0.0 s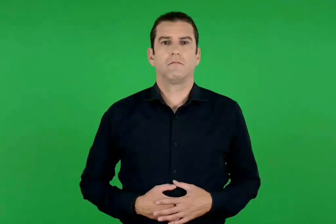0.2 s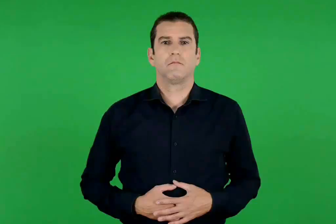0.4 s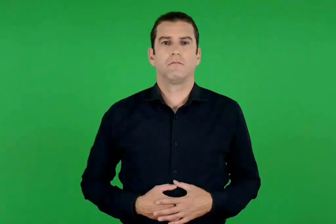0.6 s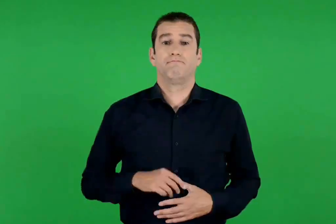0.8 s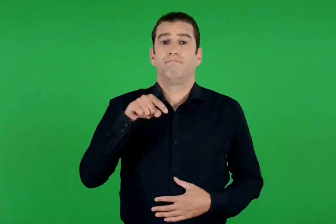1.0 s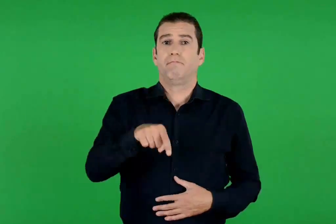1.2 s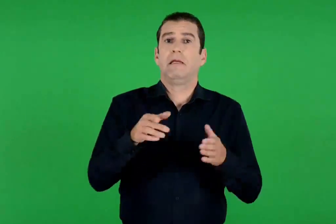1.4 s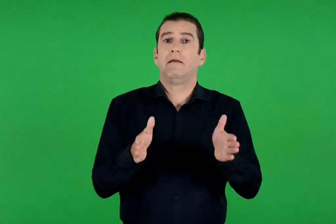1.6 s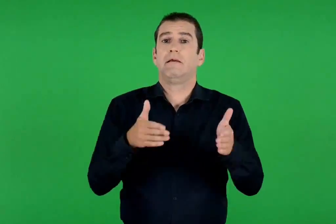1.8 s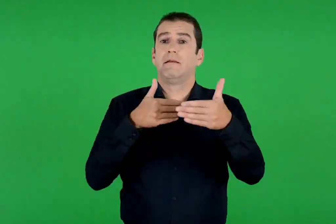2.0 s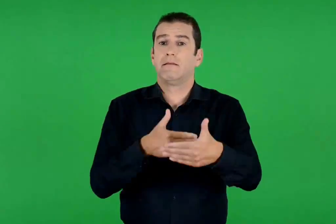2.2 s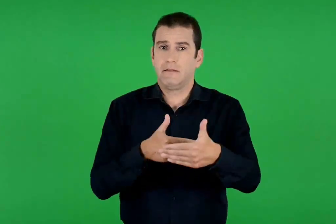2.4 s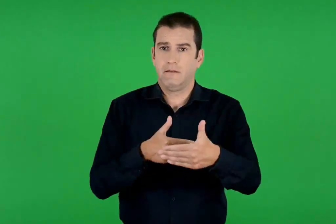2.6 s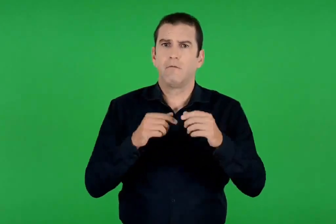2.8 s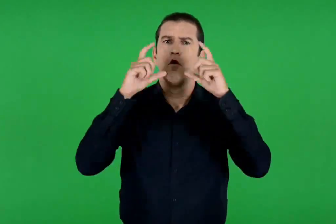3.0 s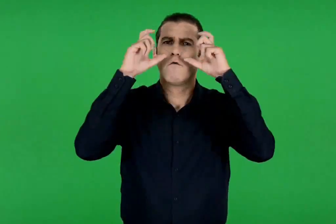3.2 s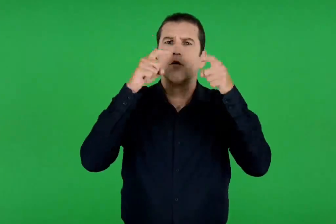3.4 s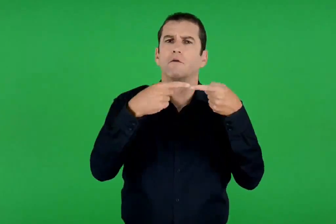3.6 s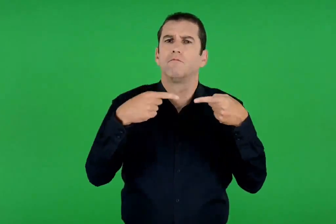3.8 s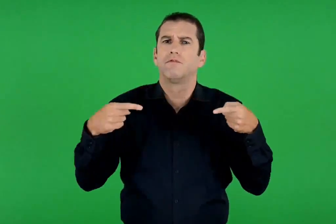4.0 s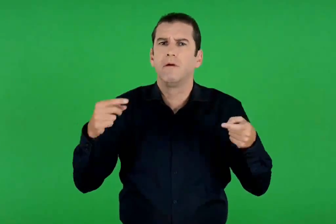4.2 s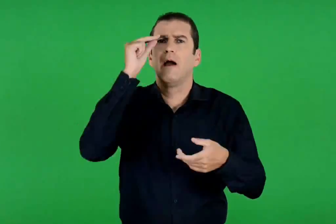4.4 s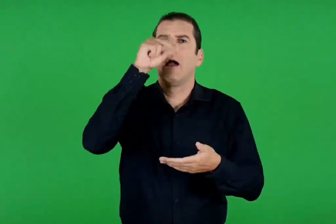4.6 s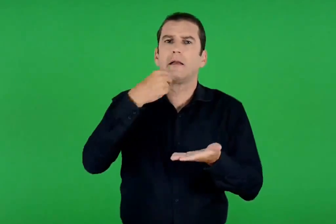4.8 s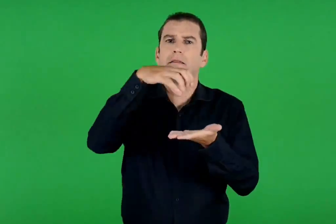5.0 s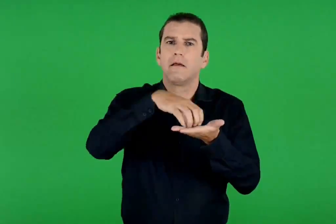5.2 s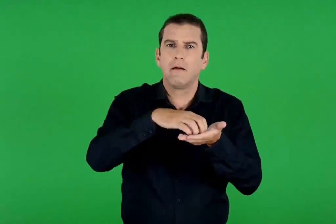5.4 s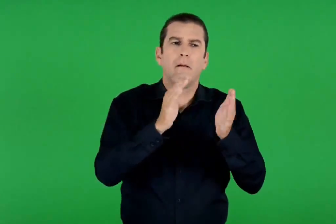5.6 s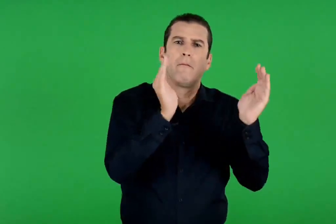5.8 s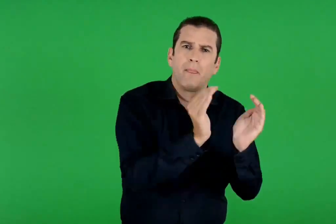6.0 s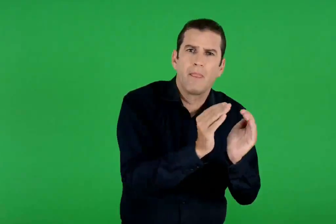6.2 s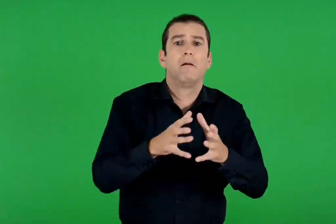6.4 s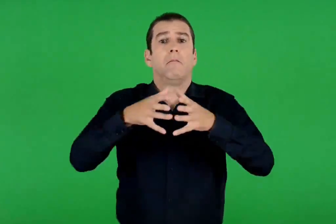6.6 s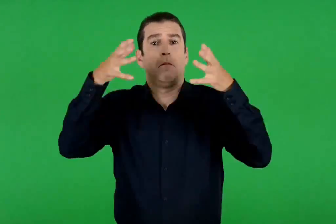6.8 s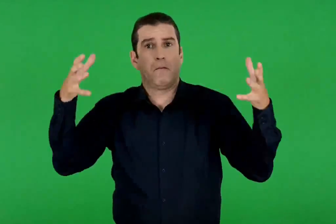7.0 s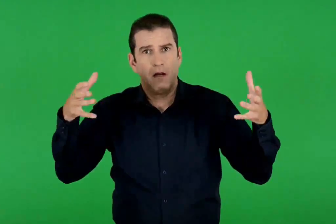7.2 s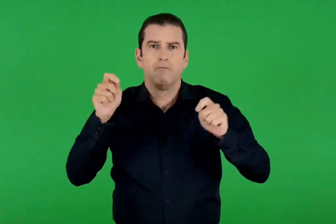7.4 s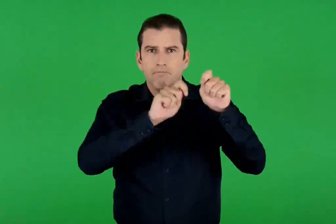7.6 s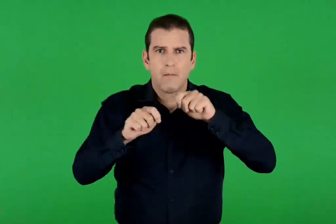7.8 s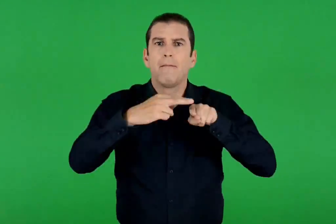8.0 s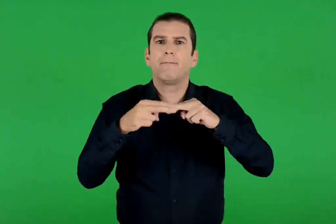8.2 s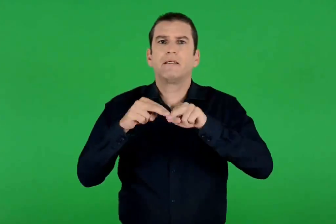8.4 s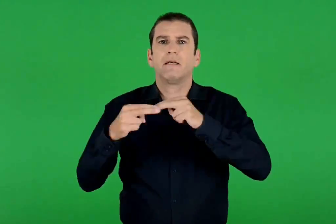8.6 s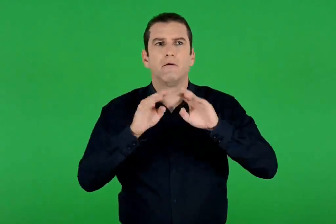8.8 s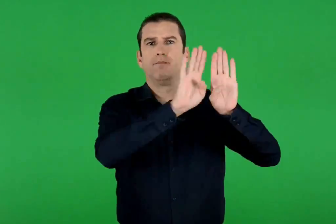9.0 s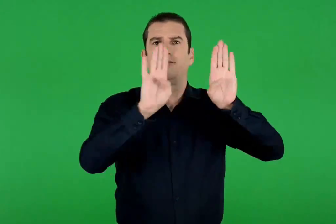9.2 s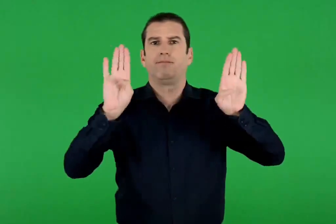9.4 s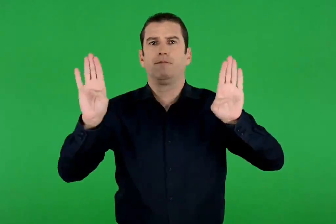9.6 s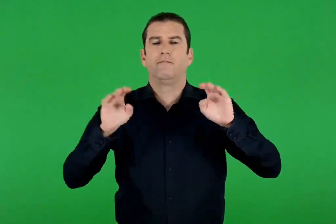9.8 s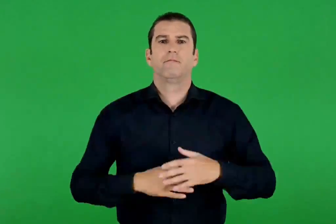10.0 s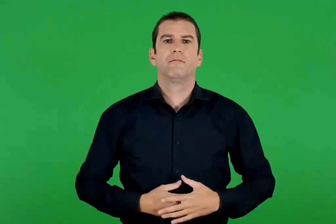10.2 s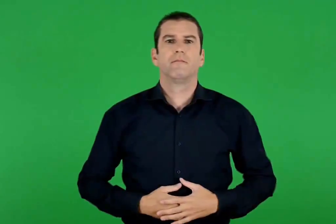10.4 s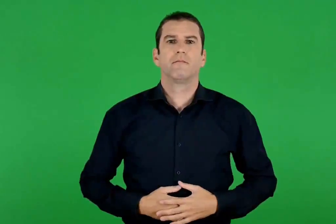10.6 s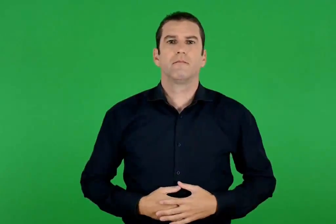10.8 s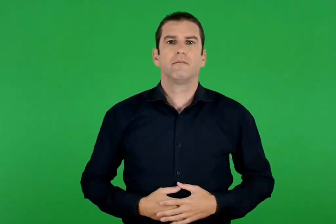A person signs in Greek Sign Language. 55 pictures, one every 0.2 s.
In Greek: φτιάχνουμε παζλ με φωτογραφίες μικρών και μεγάλων εκκλησιών στην τάξη
